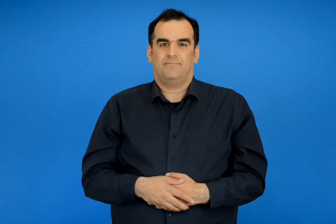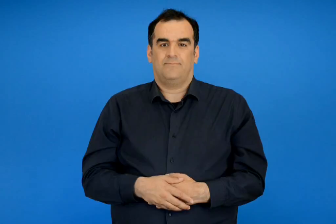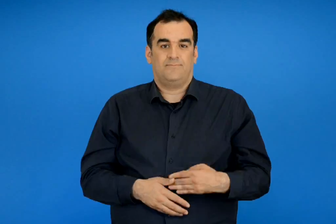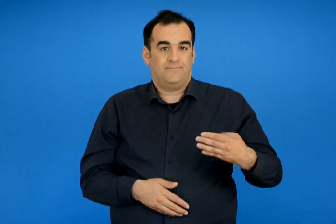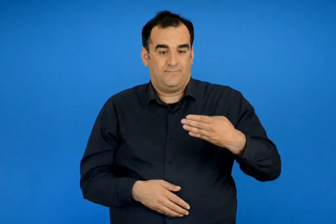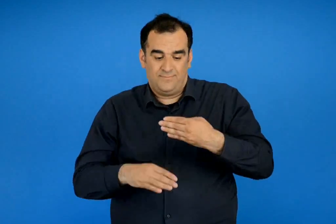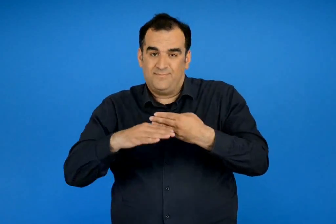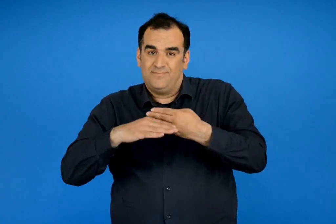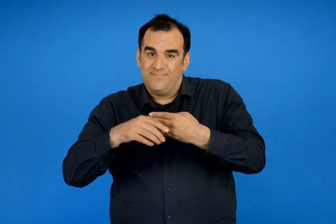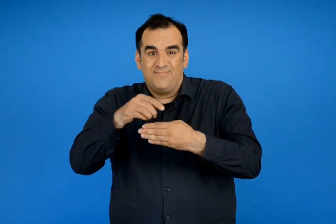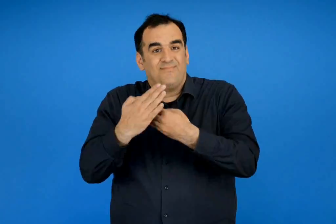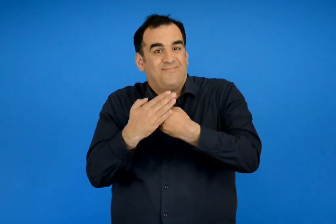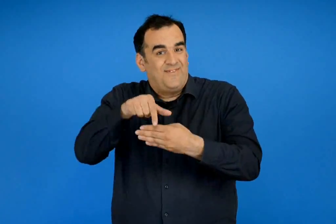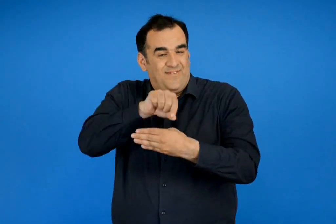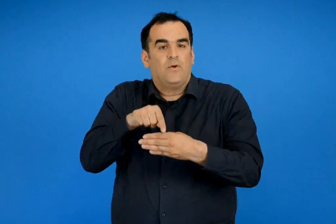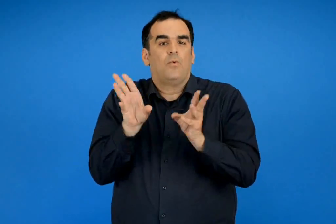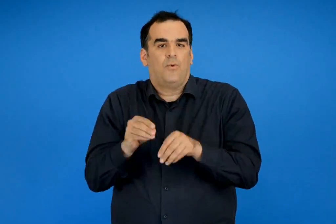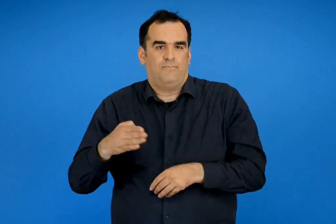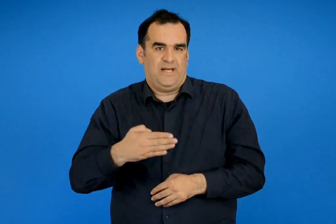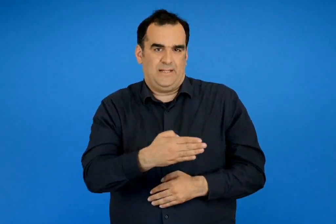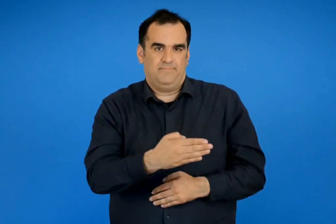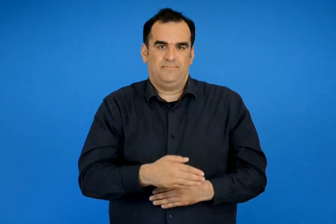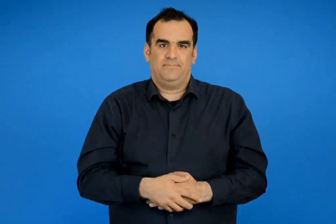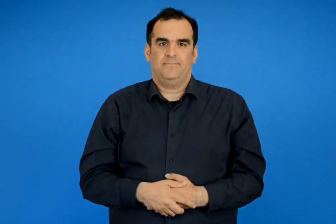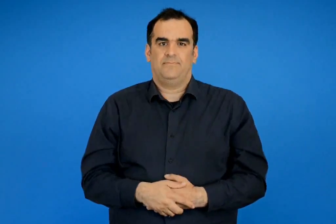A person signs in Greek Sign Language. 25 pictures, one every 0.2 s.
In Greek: με τα πτερύγια και την ουρά ψαριά
